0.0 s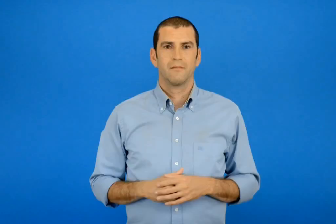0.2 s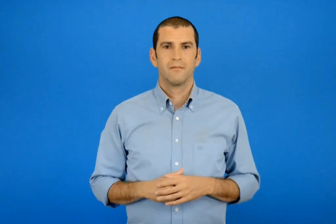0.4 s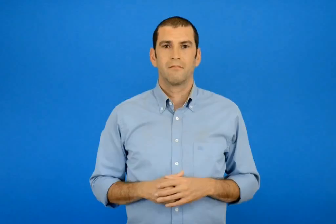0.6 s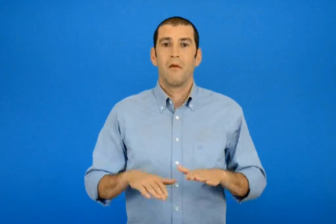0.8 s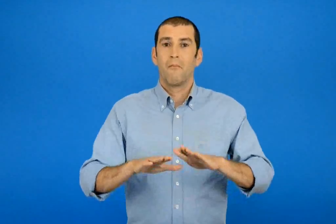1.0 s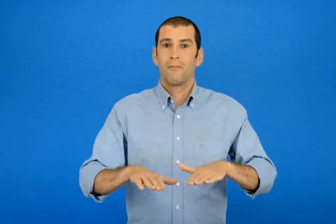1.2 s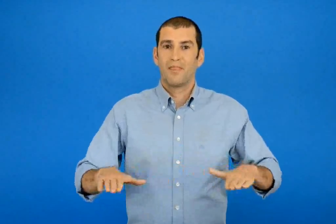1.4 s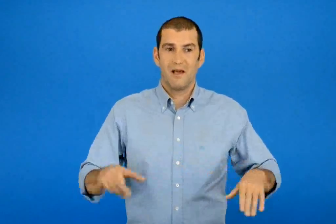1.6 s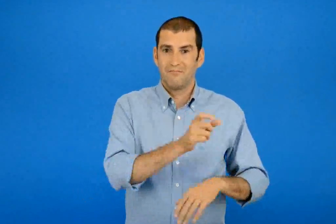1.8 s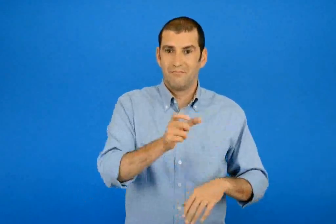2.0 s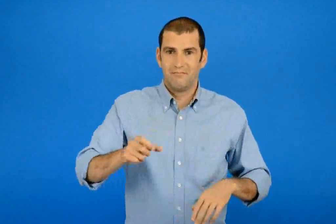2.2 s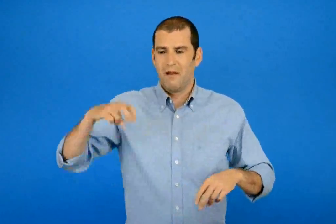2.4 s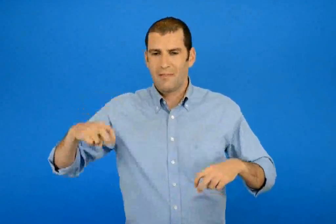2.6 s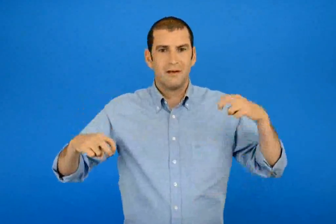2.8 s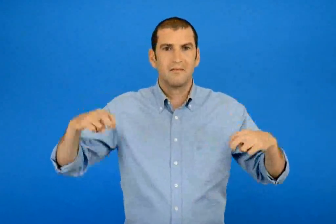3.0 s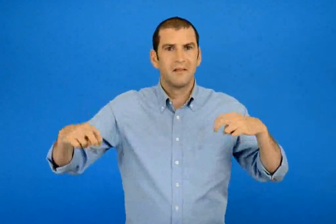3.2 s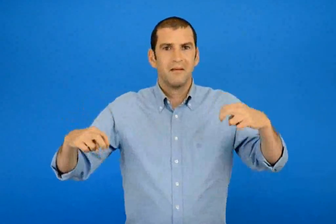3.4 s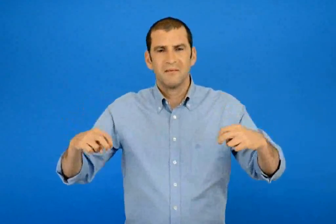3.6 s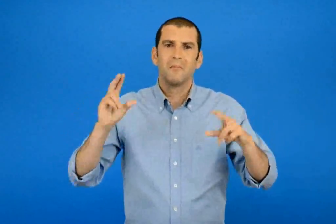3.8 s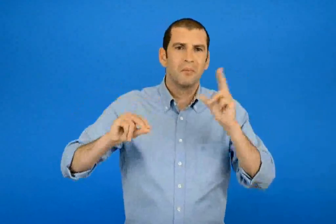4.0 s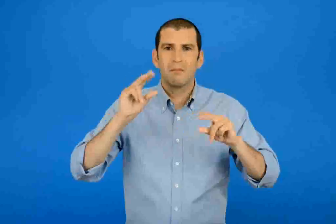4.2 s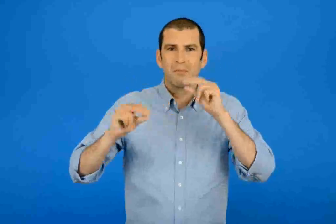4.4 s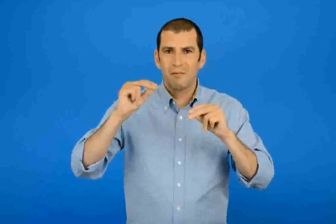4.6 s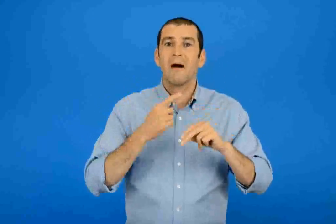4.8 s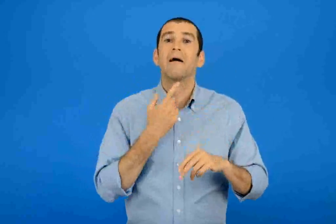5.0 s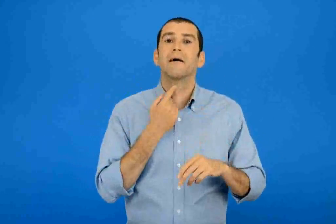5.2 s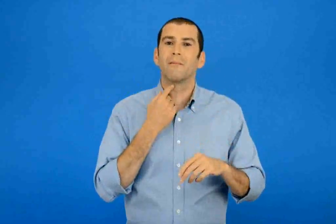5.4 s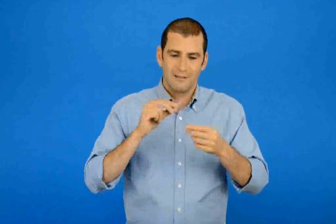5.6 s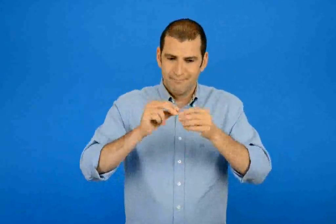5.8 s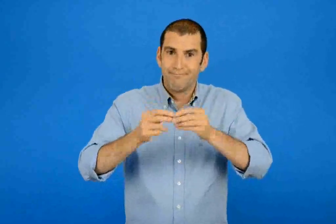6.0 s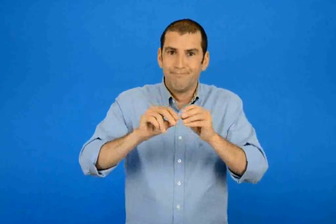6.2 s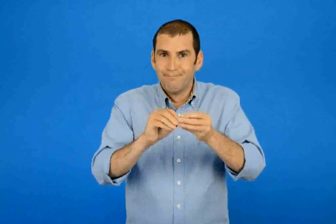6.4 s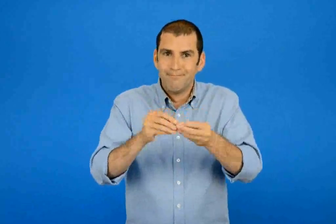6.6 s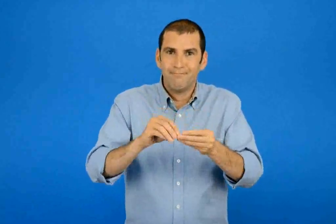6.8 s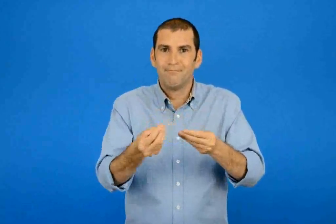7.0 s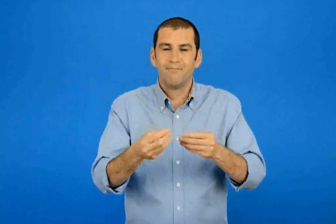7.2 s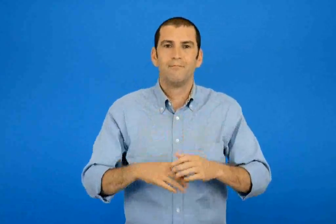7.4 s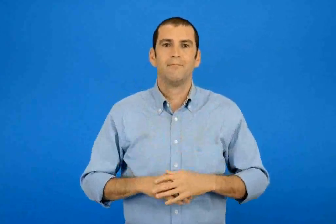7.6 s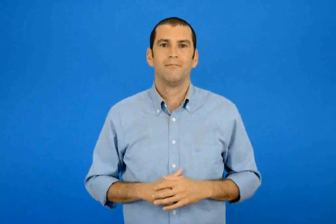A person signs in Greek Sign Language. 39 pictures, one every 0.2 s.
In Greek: τα παιδιά καθισμένα μιλάνε και ξετυλίγουν καραμέλες
